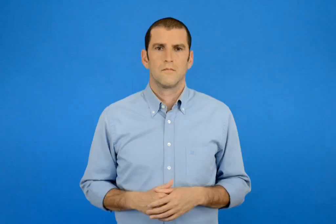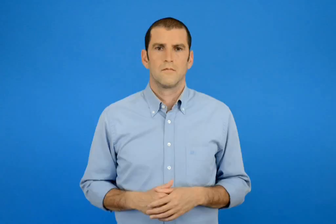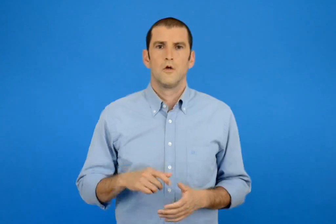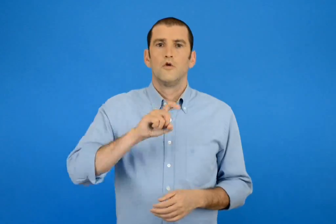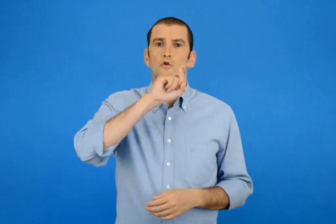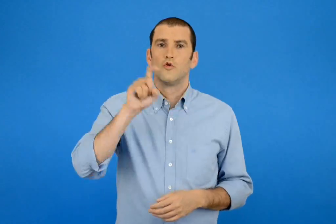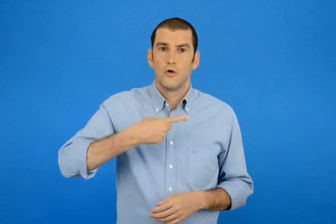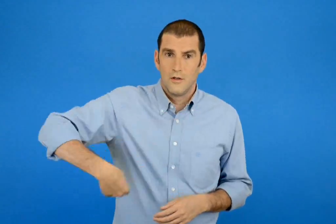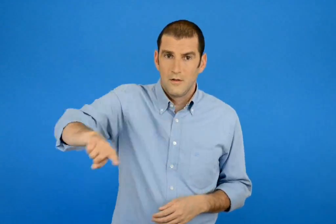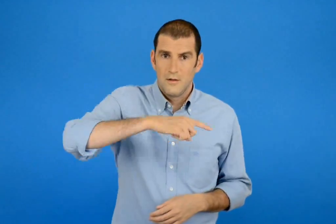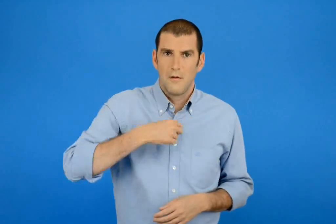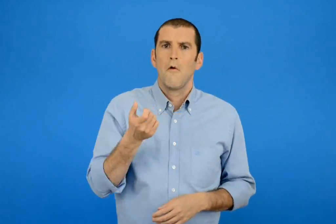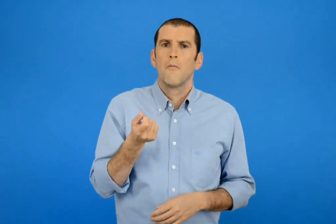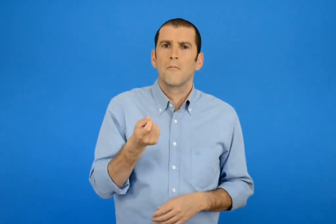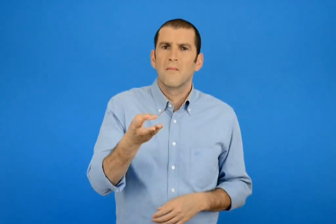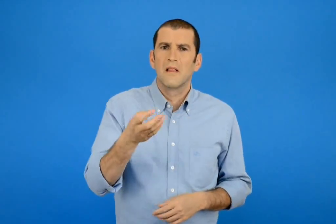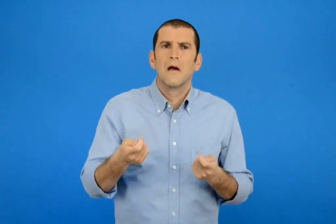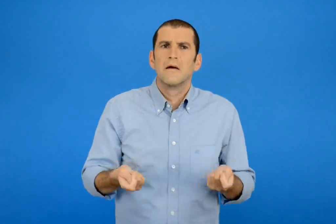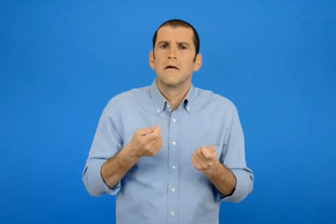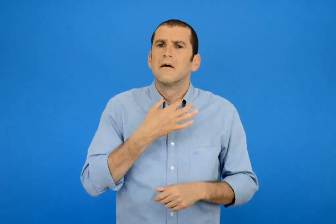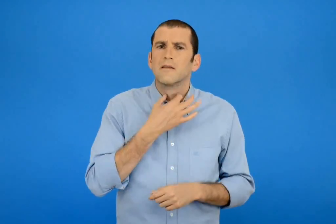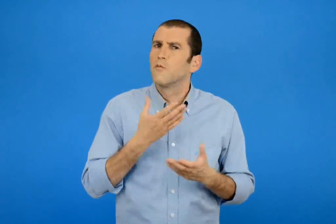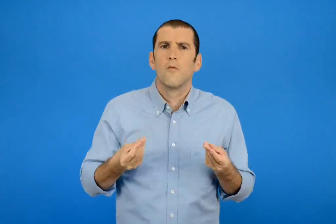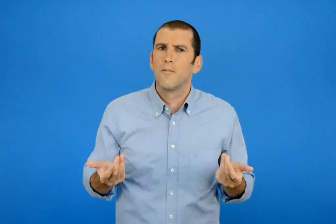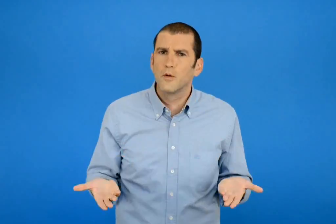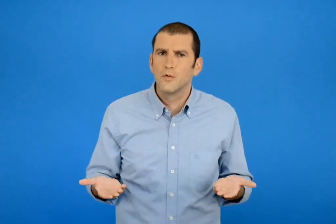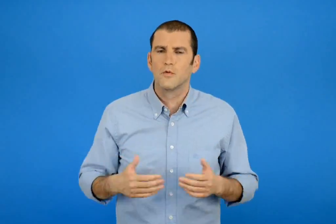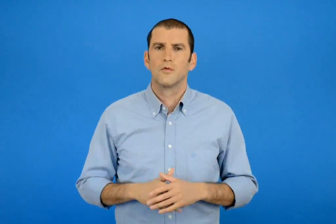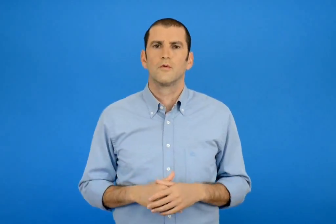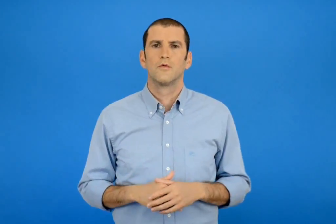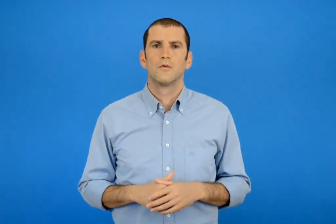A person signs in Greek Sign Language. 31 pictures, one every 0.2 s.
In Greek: πως χρησιμοποιούμε τα μαθηματικά στη ζωή μας ;
